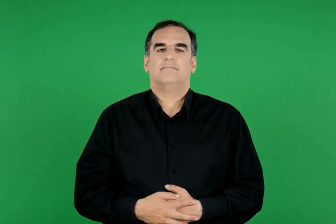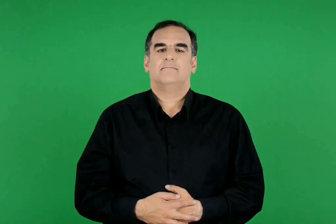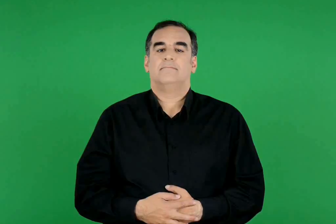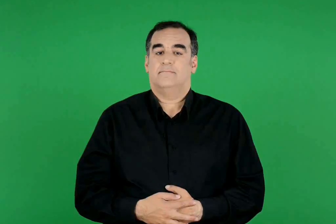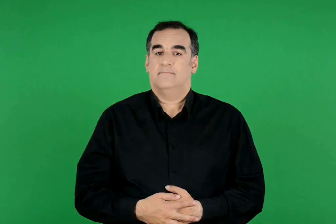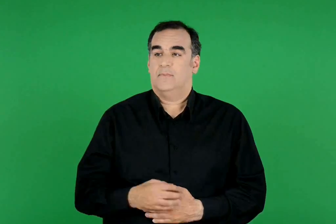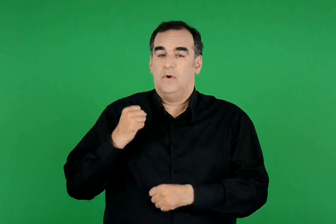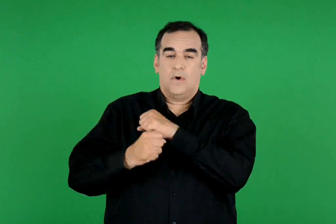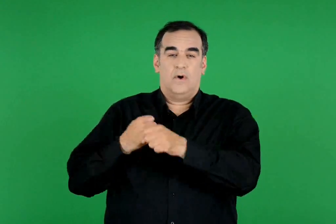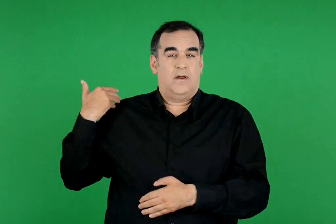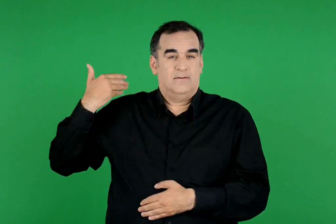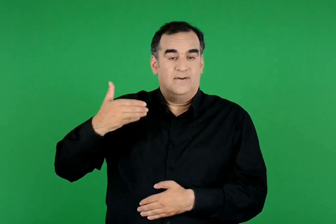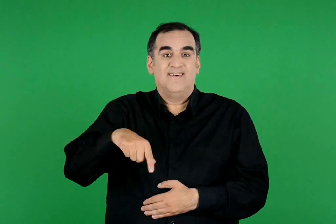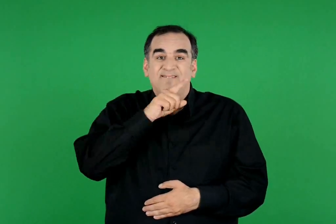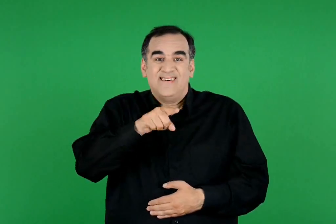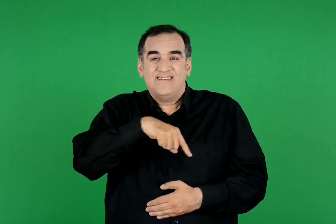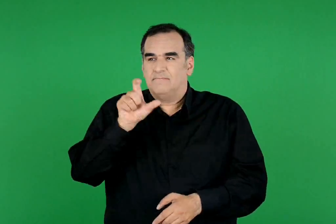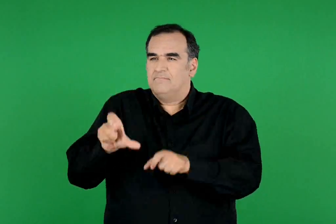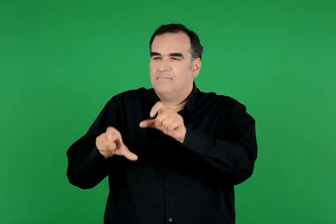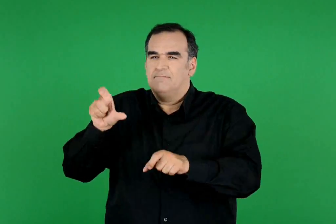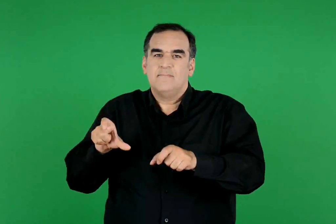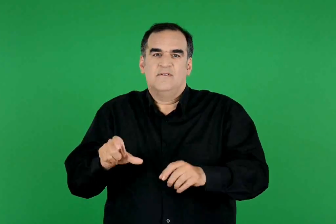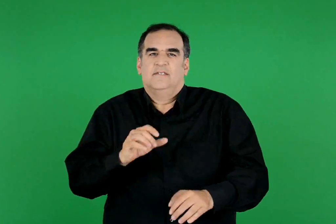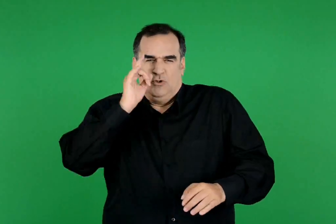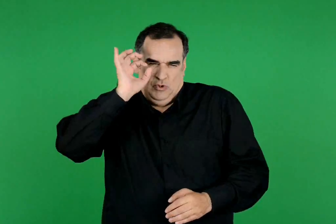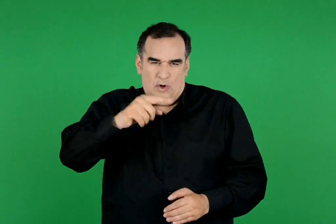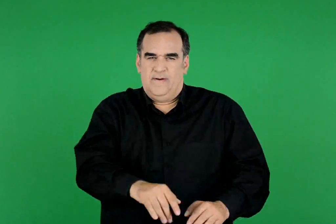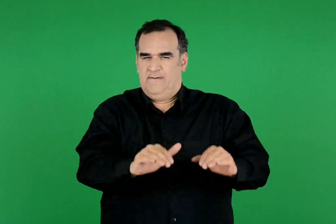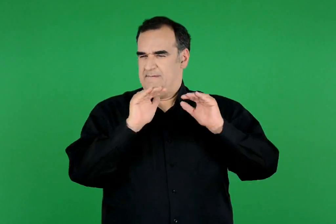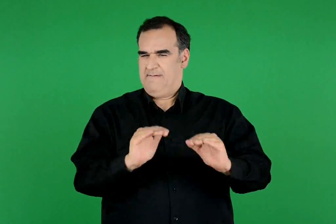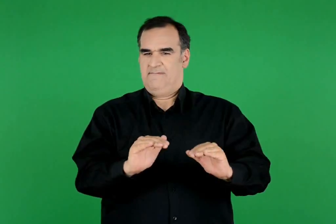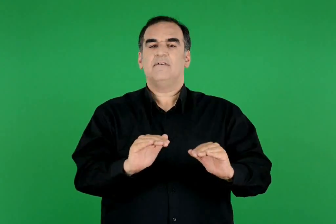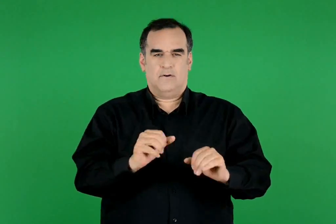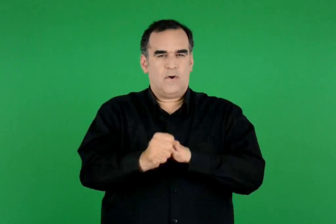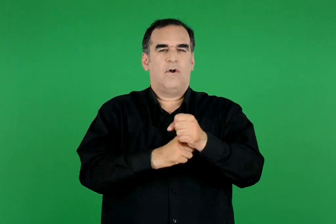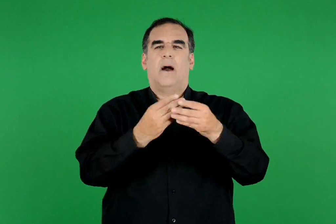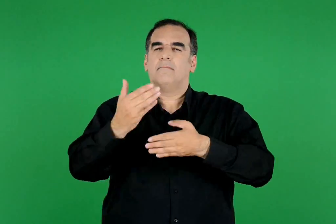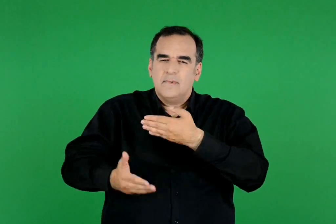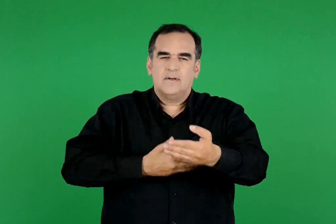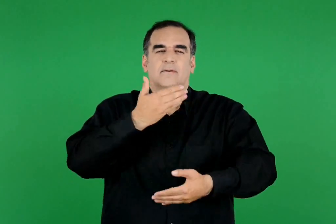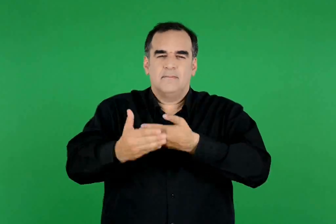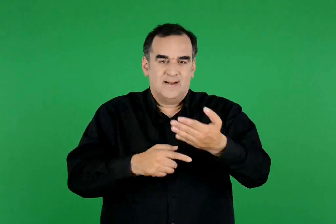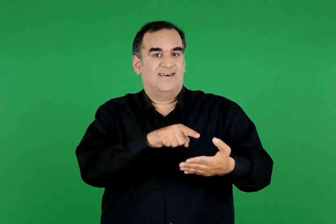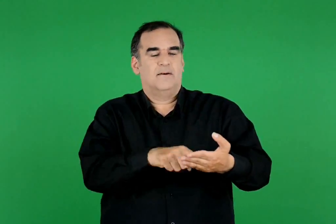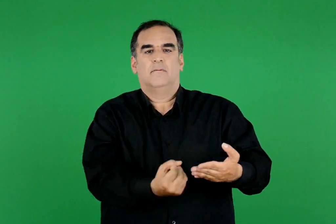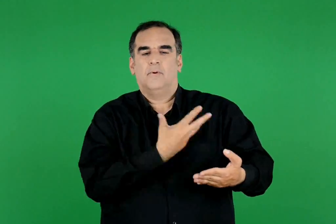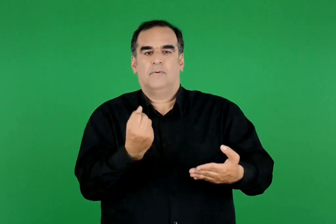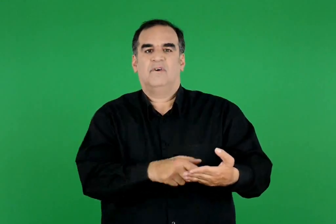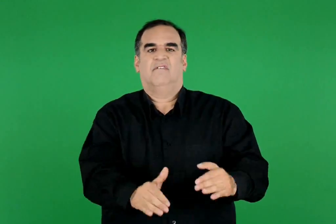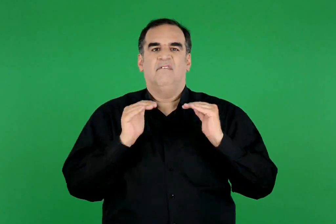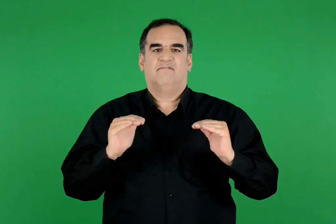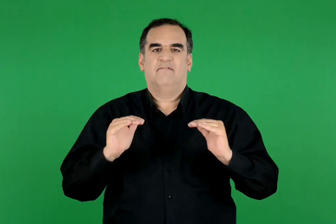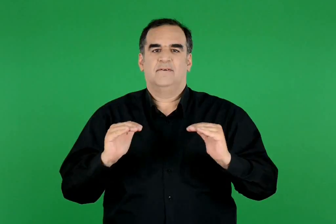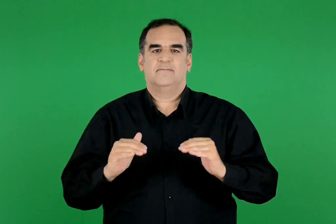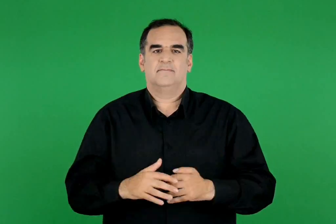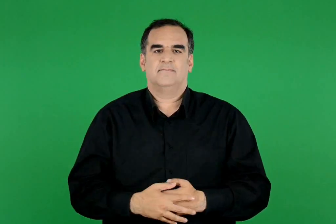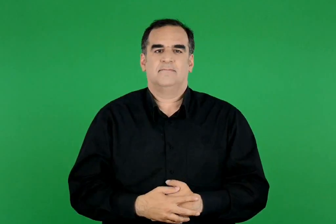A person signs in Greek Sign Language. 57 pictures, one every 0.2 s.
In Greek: όλα αυτά που κάποιοι φρόντισαν να μη χαθούν περνώντας τα χρόνια σήμερα ολοζώντανα μιλούν
